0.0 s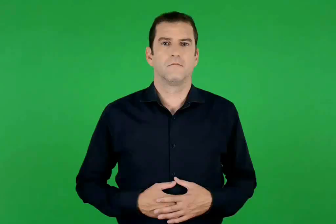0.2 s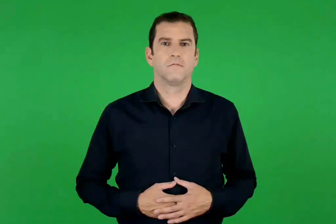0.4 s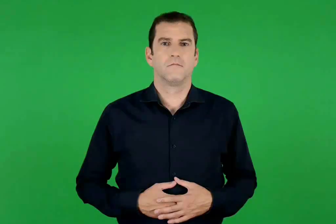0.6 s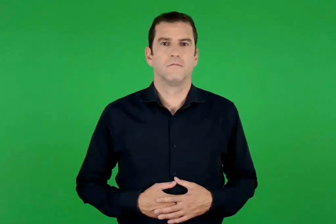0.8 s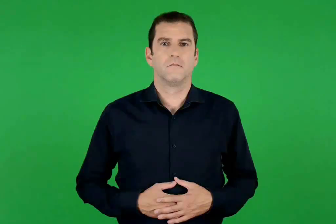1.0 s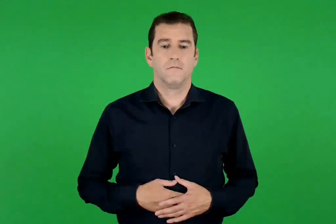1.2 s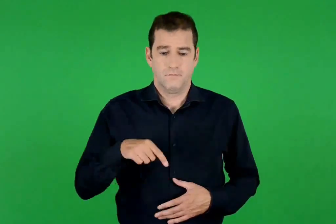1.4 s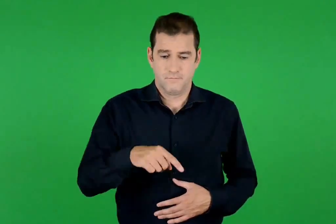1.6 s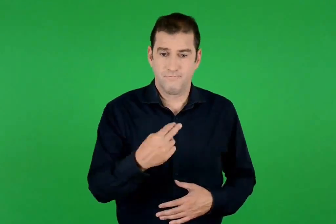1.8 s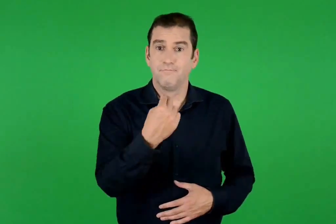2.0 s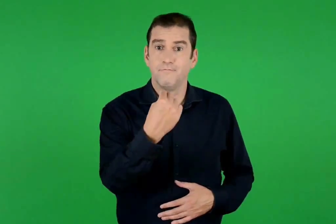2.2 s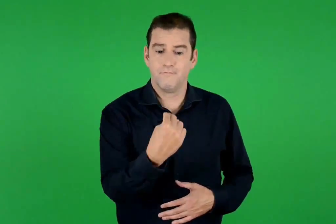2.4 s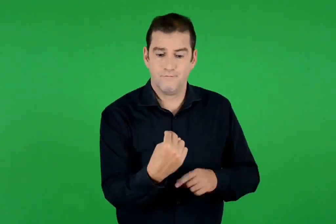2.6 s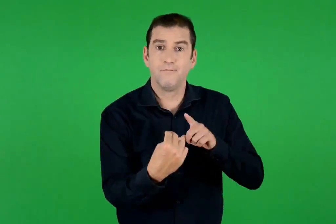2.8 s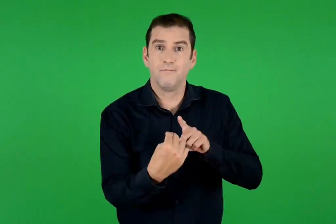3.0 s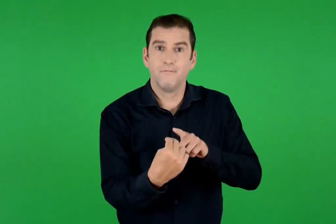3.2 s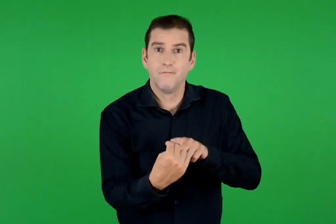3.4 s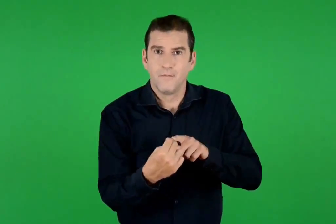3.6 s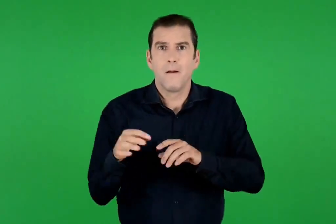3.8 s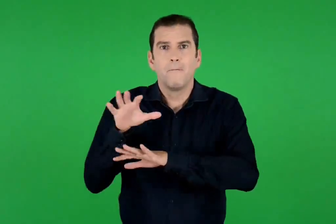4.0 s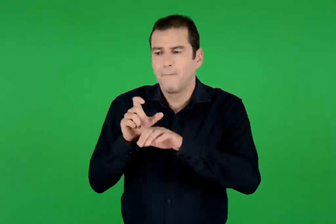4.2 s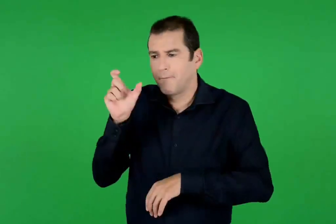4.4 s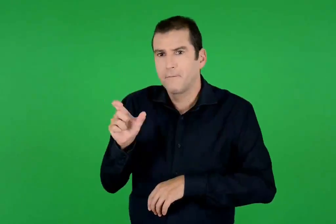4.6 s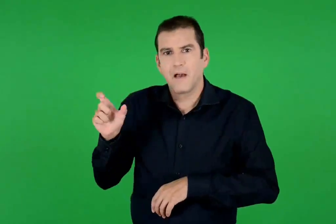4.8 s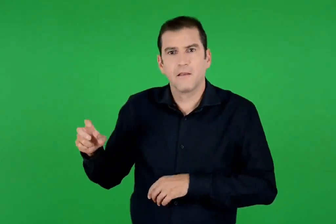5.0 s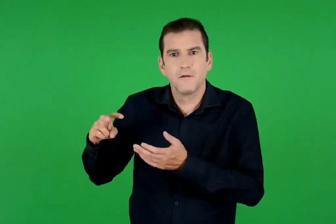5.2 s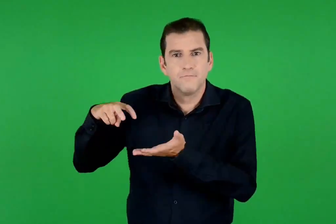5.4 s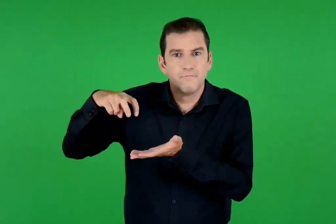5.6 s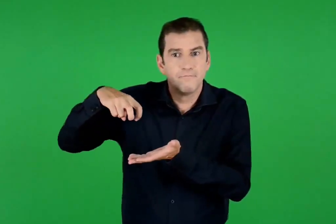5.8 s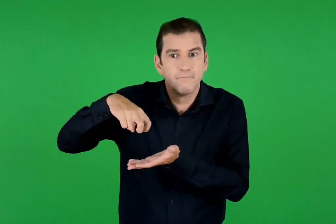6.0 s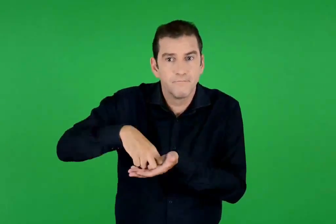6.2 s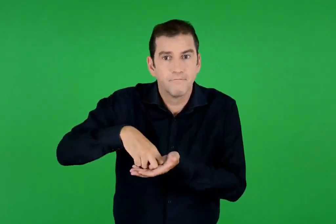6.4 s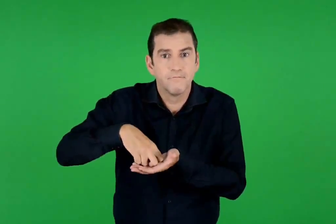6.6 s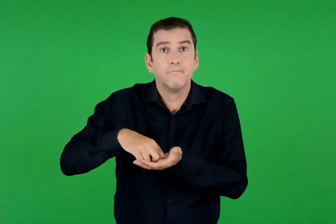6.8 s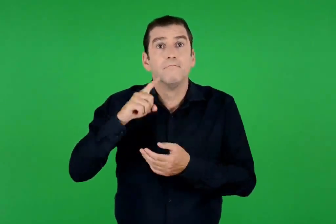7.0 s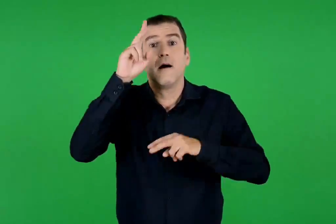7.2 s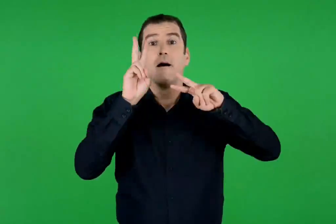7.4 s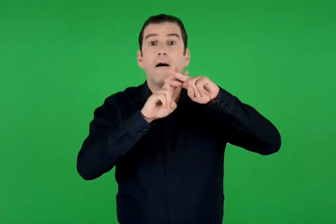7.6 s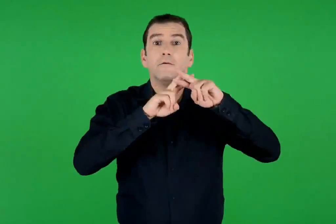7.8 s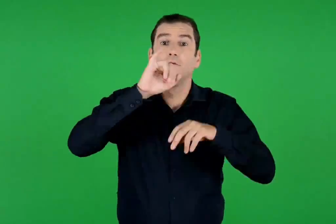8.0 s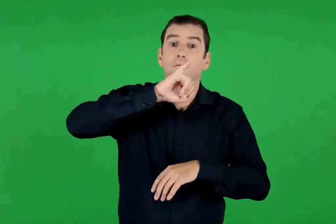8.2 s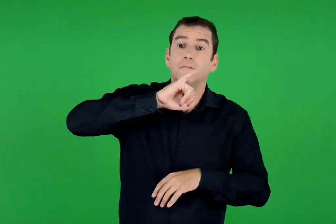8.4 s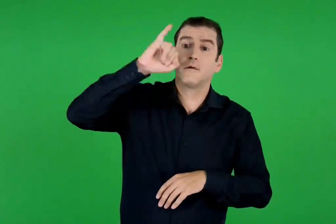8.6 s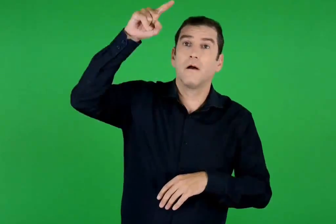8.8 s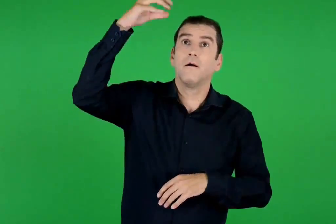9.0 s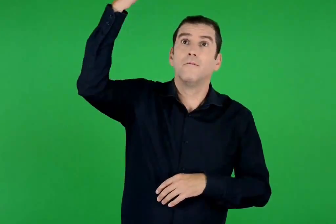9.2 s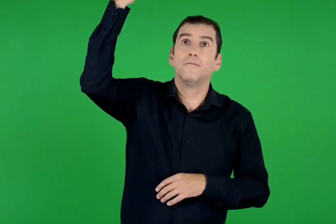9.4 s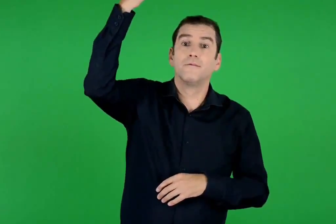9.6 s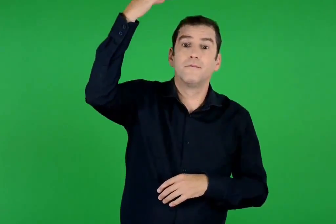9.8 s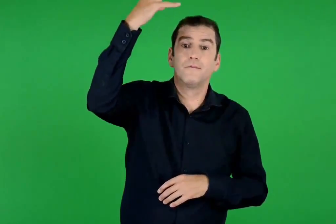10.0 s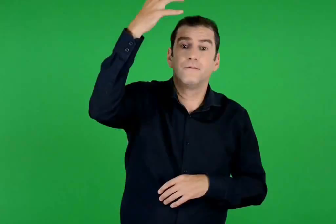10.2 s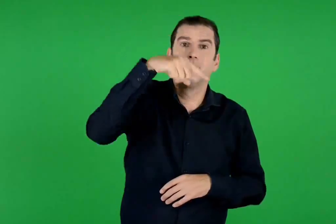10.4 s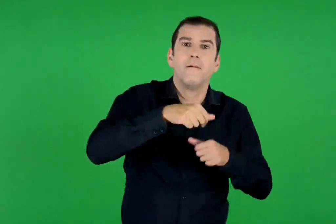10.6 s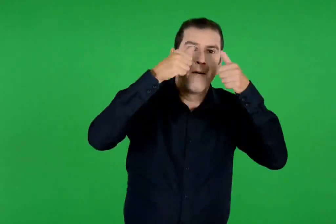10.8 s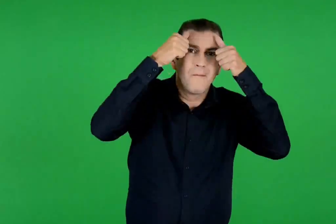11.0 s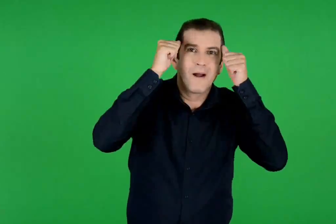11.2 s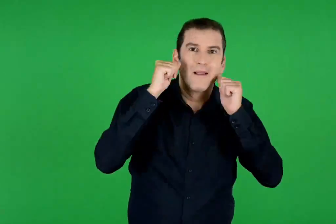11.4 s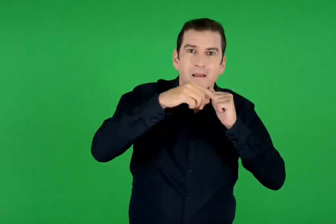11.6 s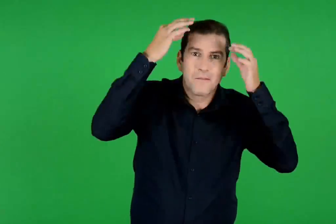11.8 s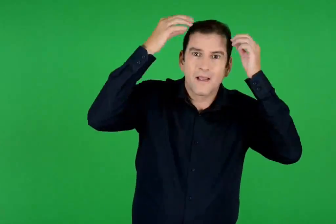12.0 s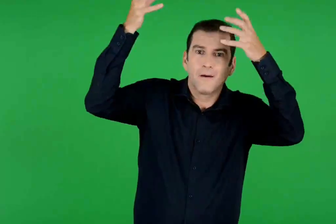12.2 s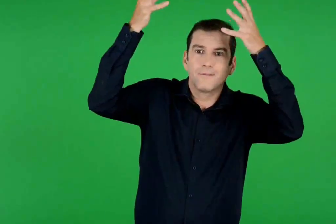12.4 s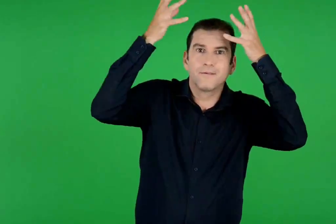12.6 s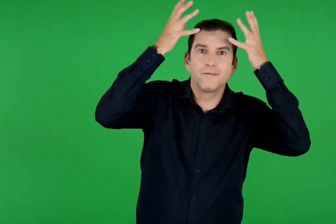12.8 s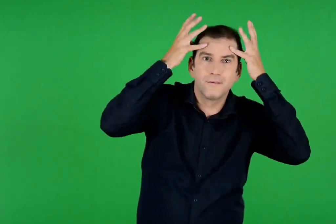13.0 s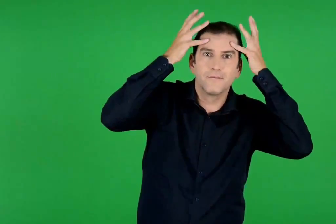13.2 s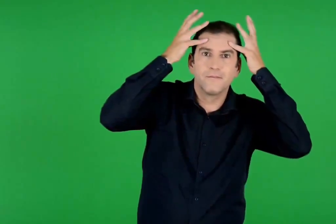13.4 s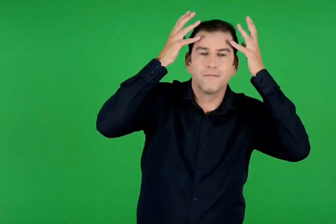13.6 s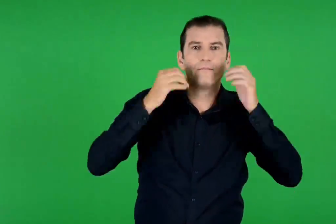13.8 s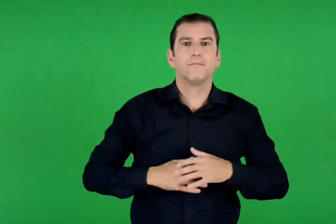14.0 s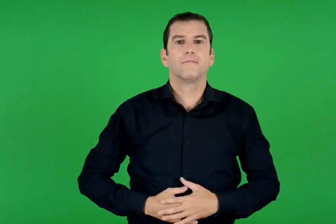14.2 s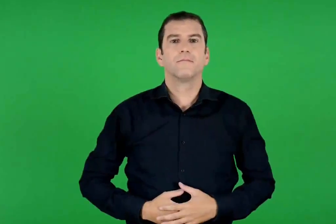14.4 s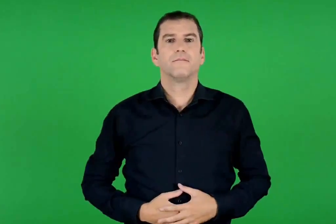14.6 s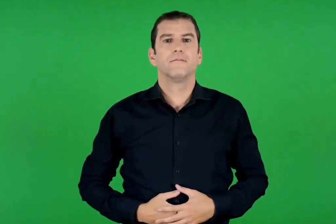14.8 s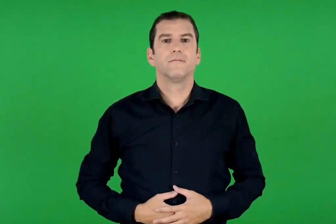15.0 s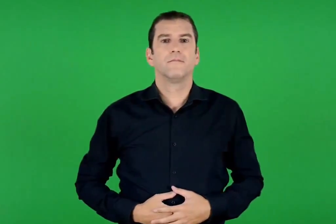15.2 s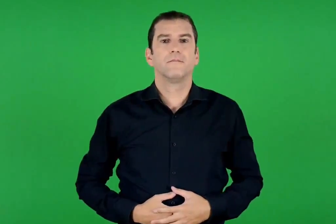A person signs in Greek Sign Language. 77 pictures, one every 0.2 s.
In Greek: στα πόδια του έσκυβαν οι μάγοι κι έμοιαζε το άστρο από ψηλά πως θα καθίσει σαν κορώνα , στης παναγίτσας τα μαλλιά
